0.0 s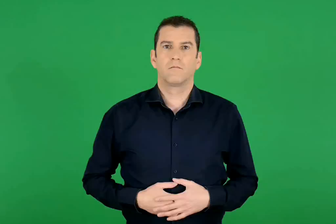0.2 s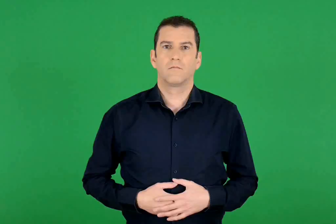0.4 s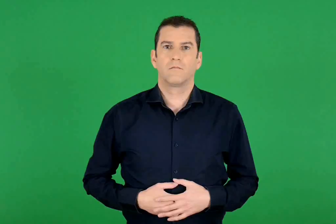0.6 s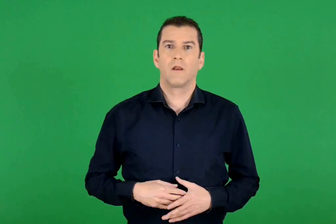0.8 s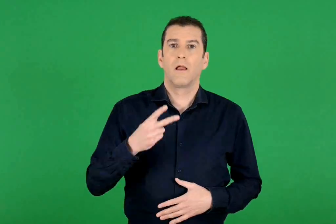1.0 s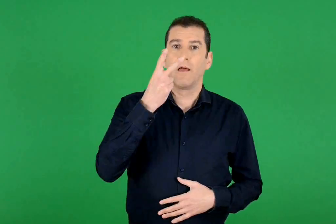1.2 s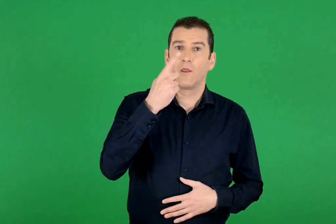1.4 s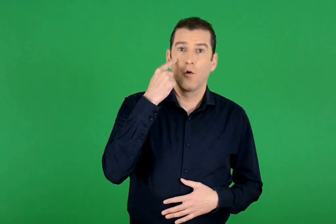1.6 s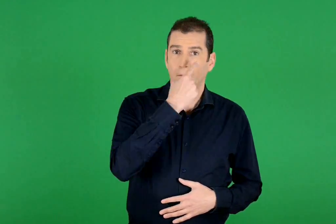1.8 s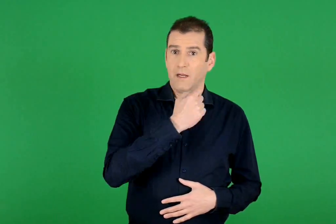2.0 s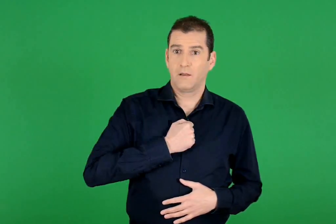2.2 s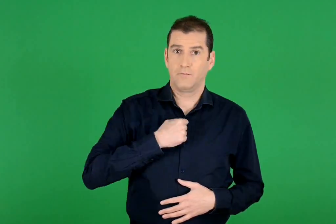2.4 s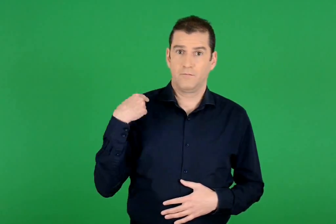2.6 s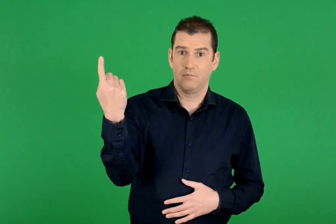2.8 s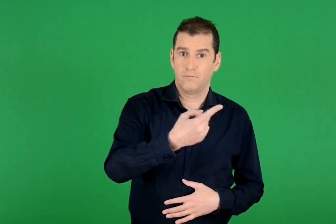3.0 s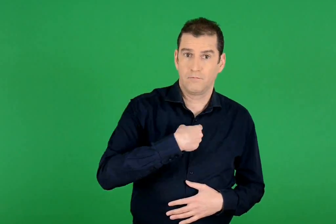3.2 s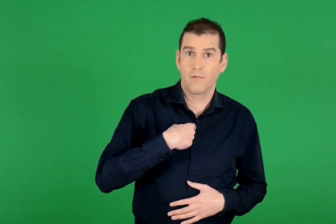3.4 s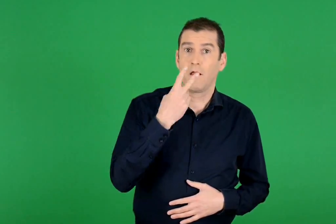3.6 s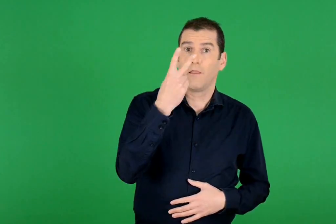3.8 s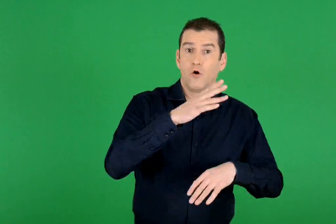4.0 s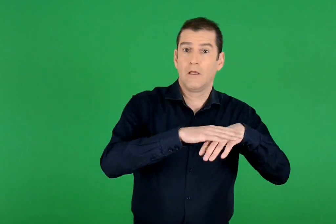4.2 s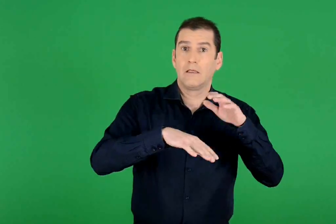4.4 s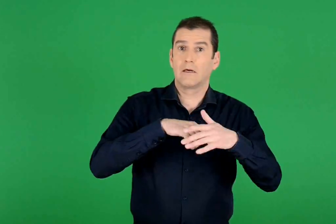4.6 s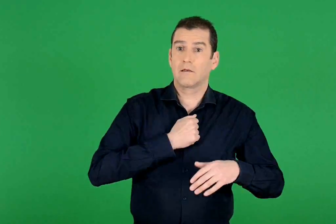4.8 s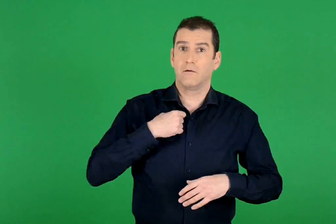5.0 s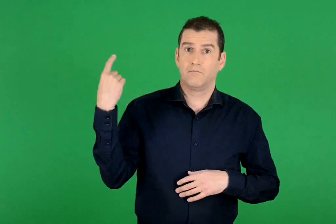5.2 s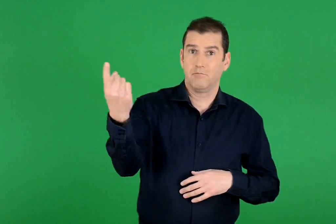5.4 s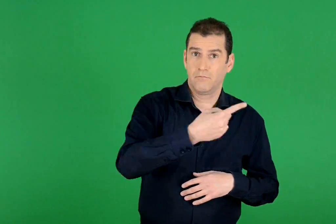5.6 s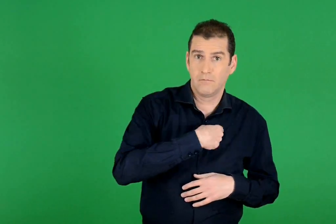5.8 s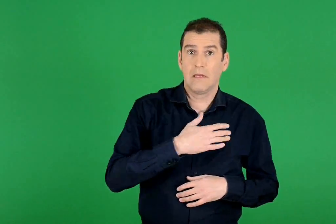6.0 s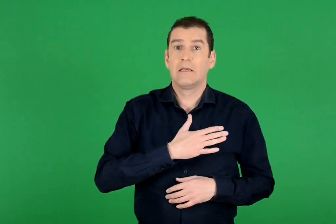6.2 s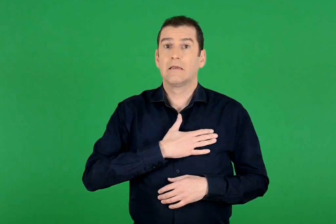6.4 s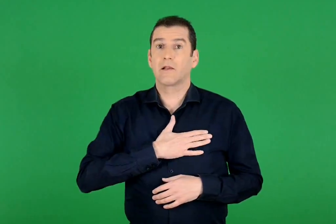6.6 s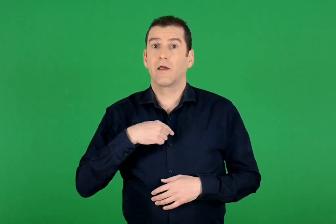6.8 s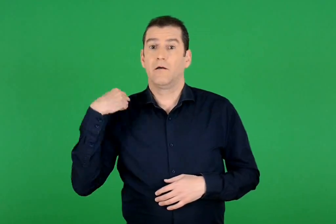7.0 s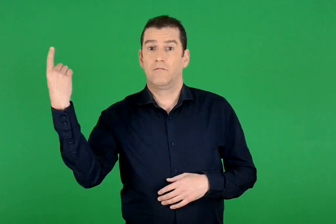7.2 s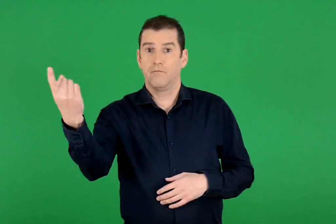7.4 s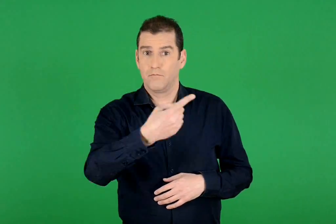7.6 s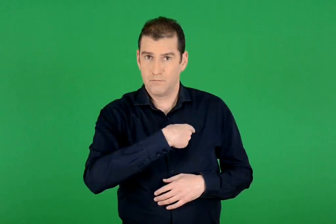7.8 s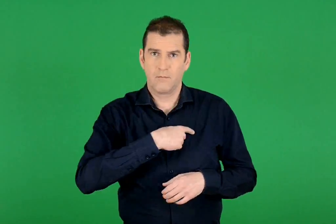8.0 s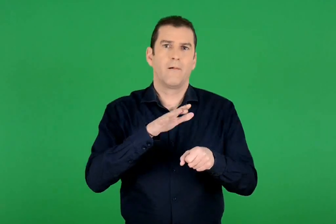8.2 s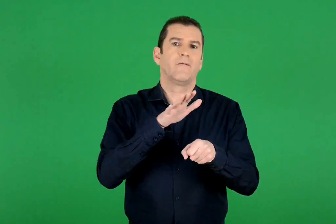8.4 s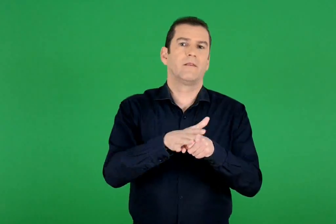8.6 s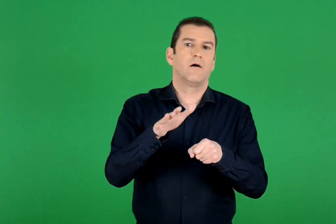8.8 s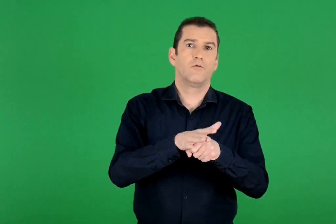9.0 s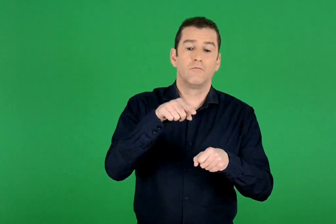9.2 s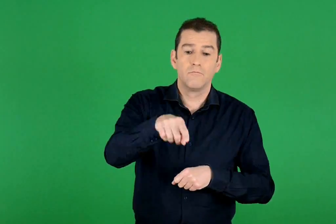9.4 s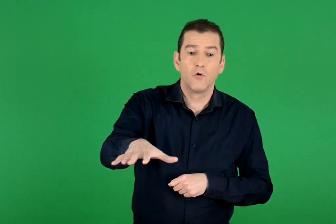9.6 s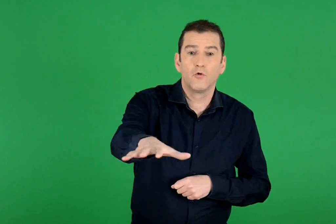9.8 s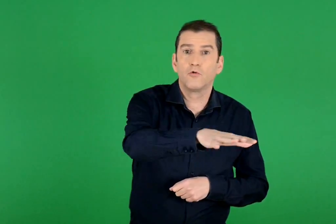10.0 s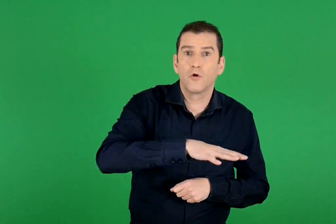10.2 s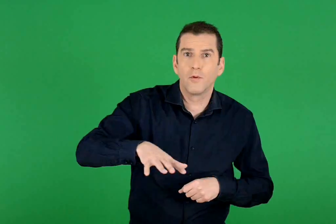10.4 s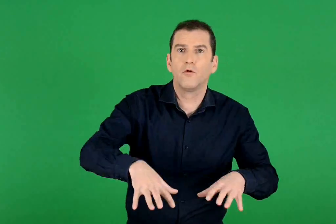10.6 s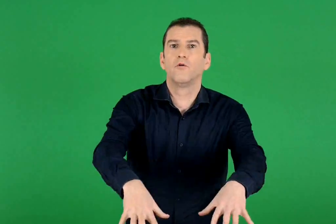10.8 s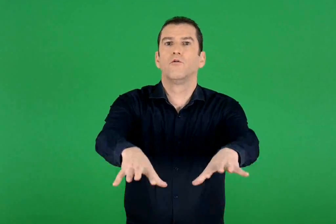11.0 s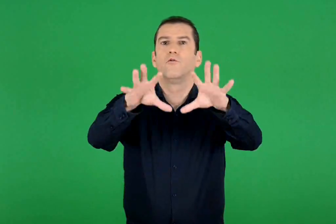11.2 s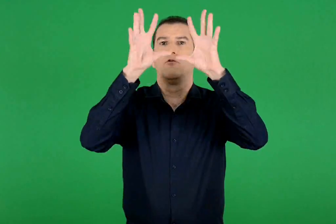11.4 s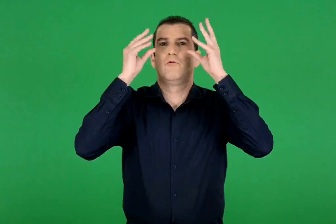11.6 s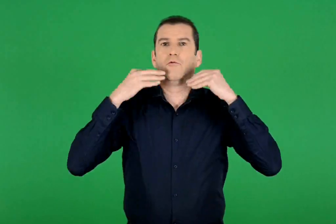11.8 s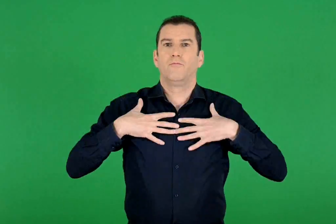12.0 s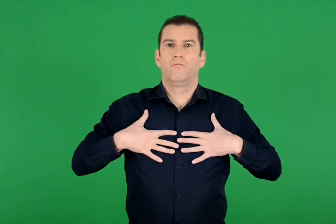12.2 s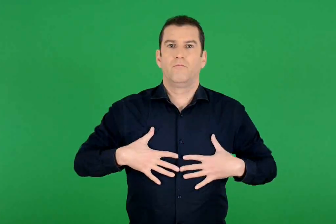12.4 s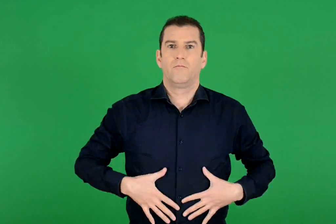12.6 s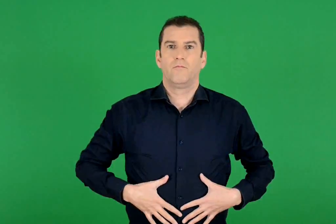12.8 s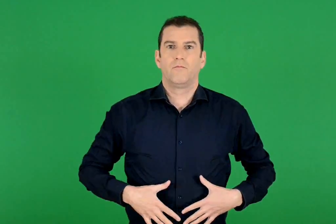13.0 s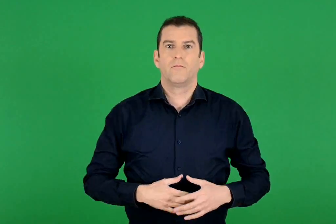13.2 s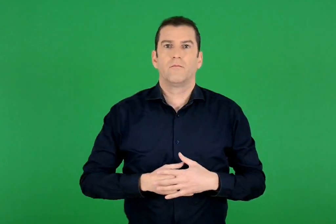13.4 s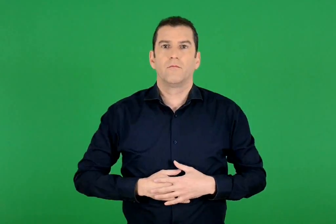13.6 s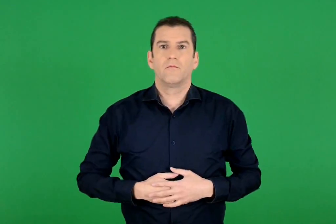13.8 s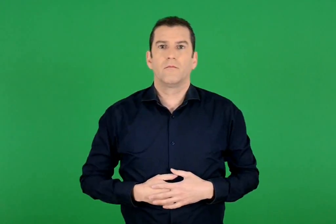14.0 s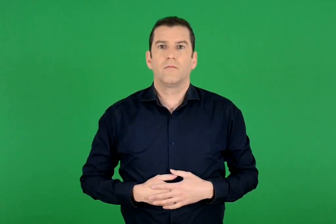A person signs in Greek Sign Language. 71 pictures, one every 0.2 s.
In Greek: μας φτάνουν τα δυο μάτια μας , τα δυο χέρια μας και η καρδιά μας , για να γευτούμε αυτόν τον τόπο
